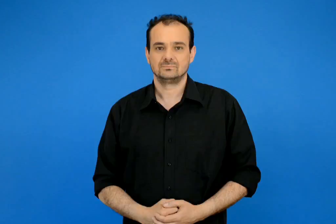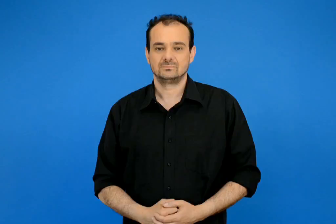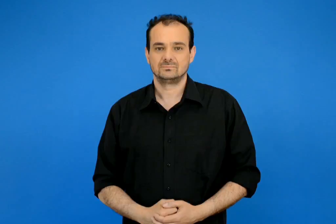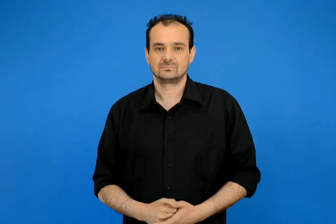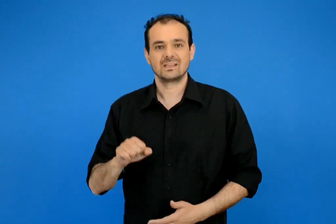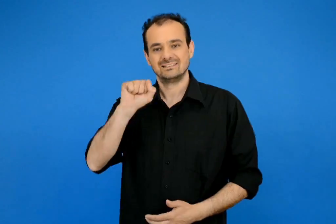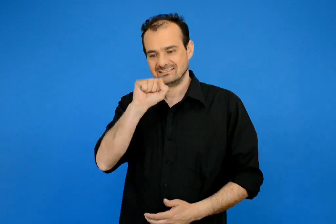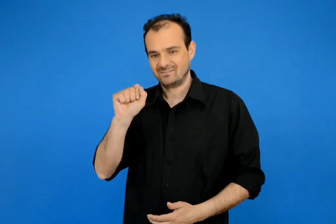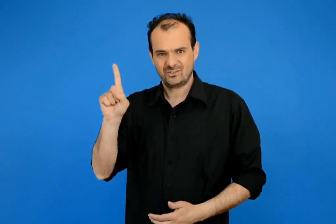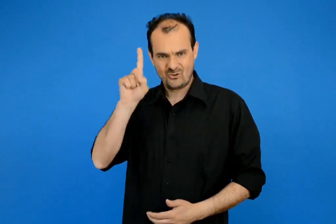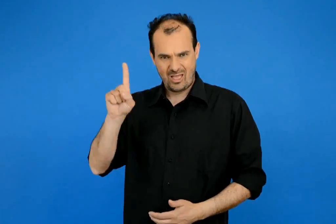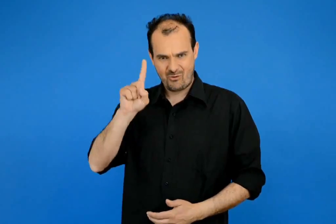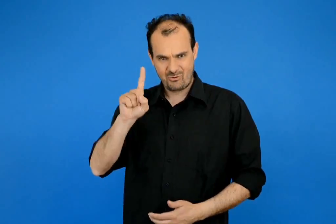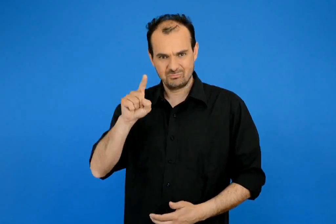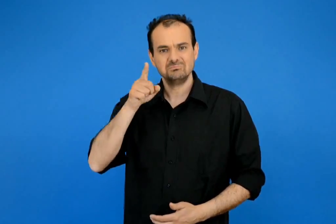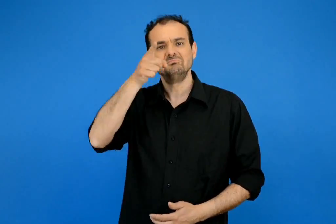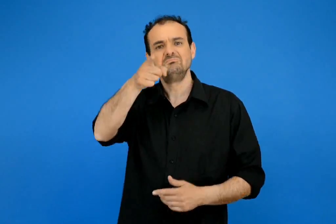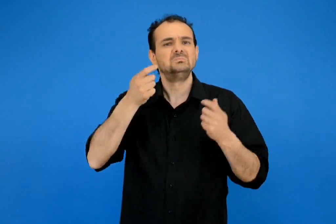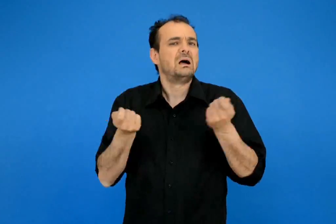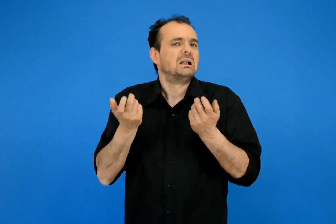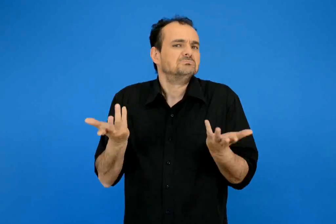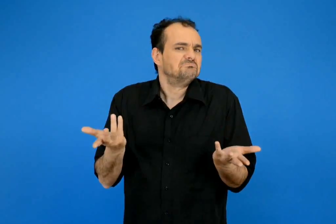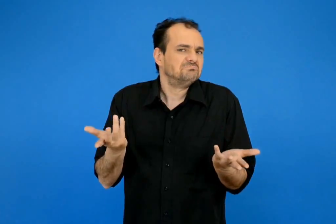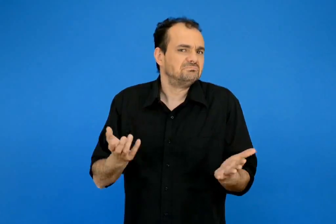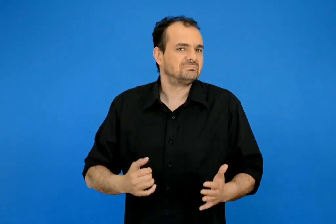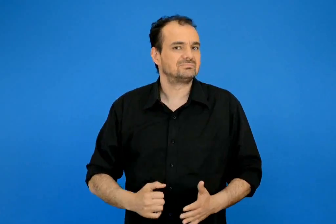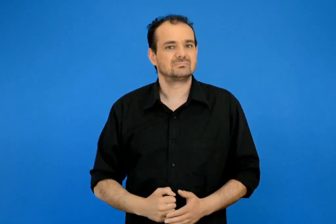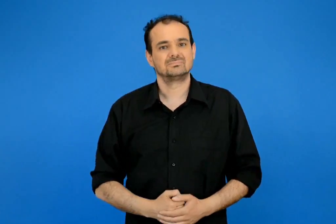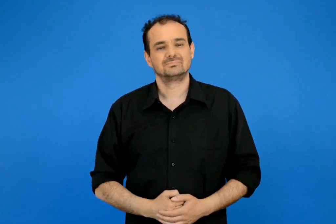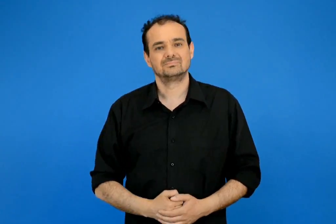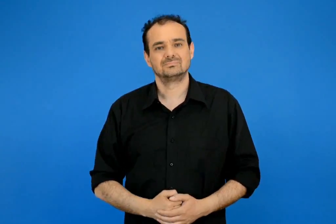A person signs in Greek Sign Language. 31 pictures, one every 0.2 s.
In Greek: εσύ τι κάνεις το σαββατοκύριακο ;
